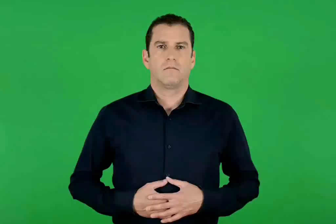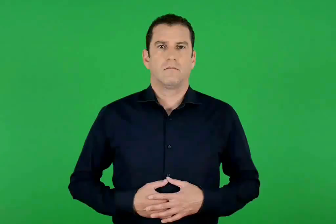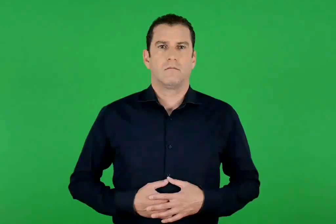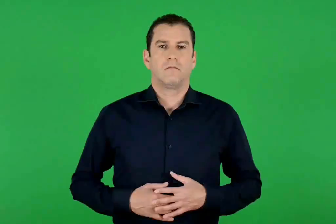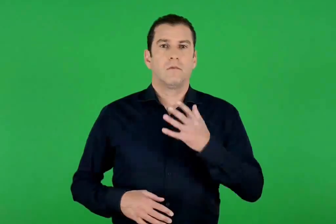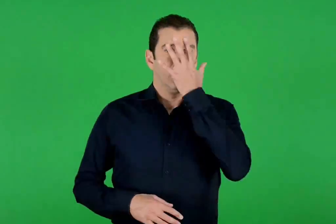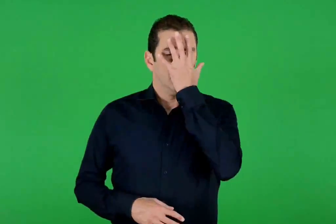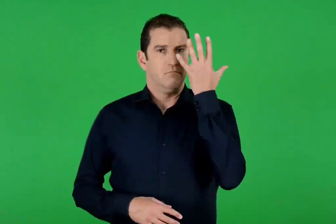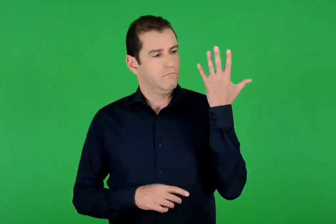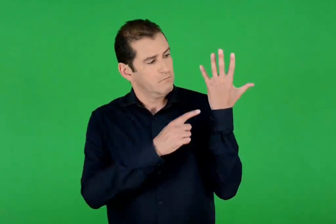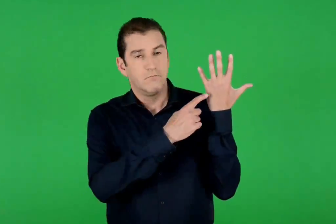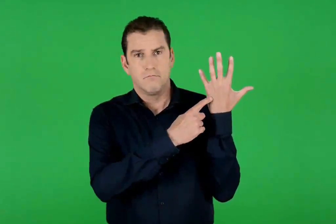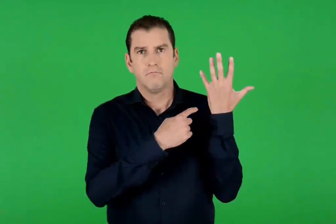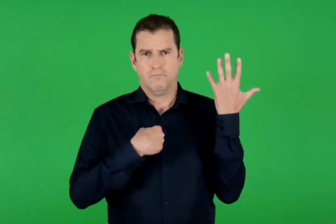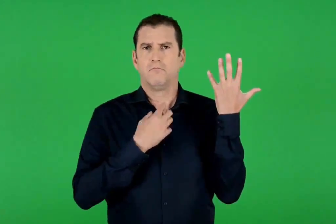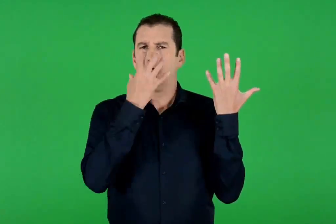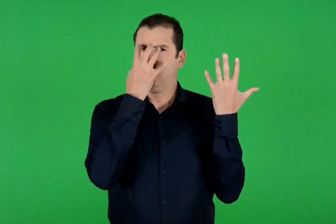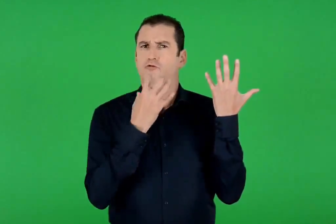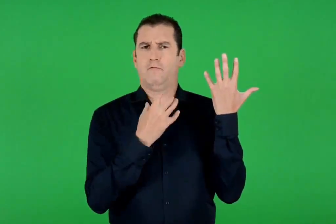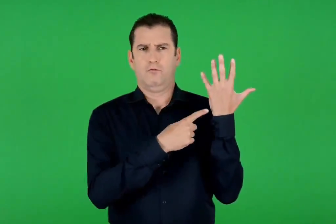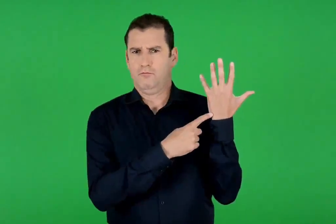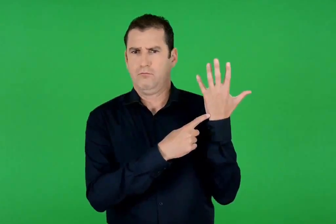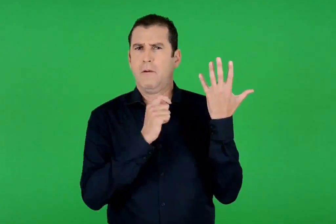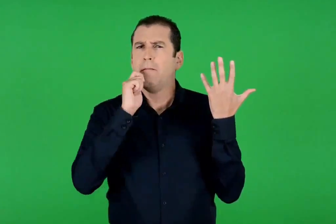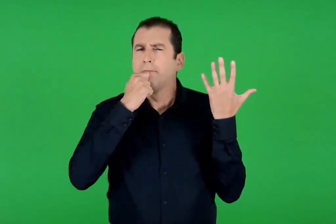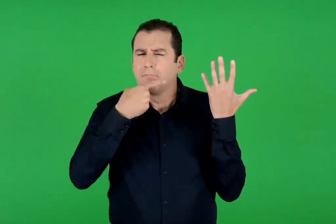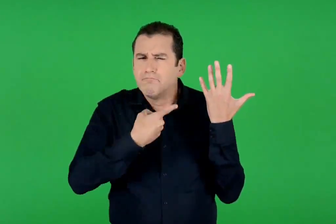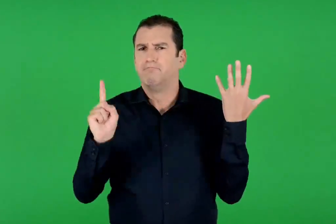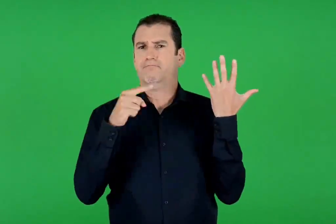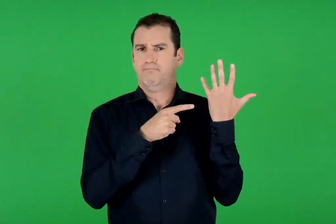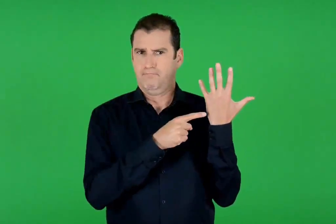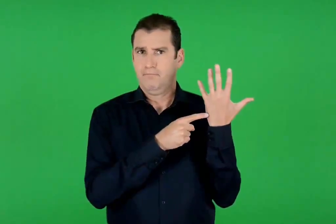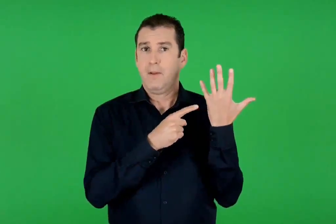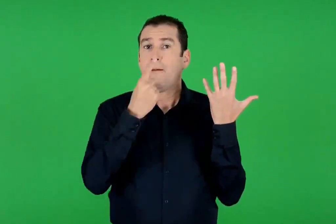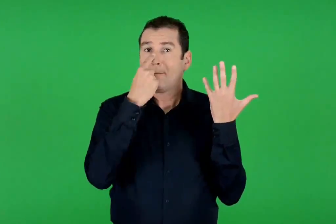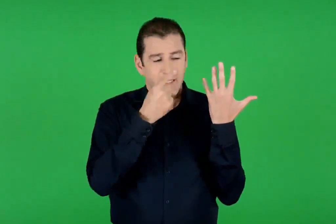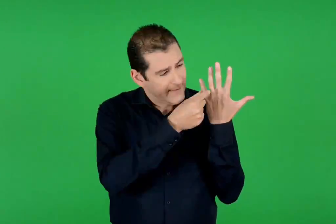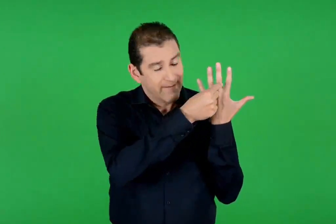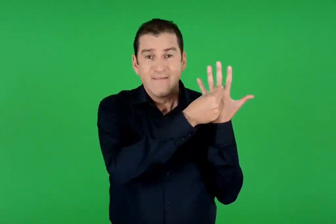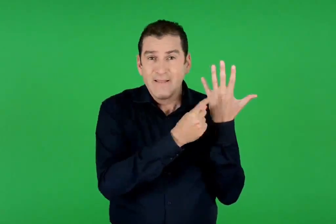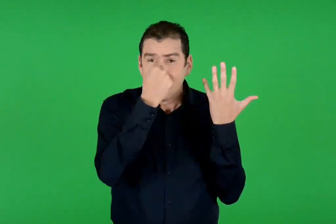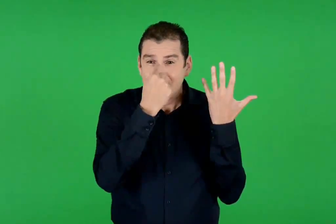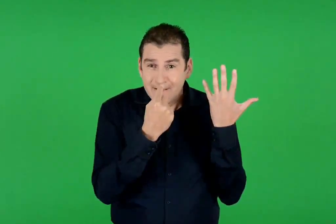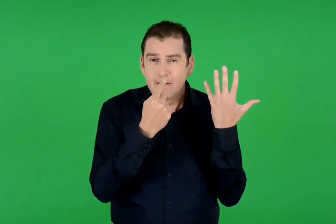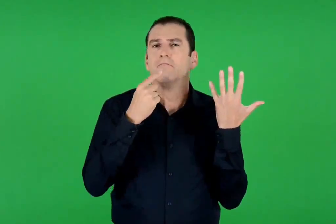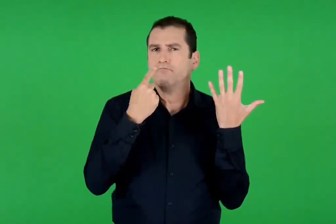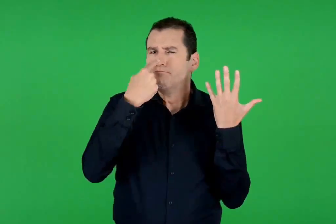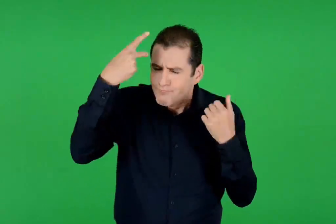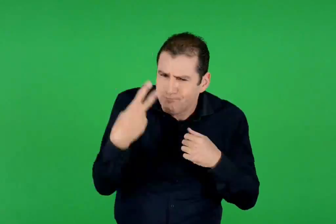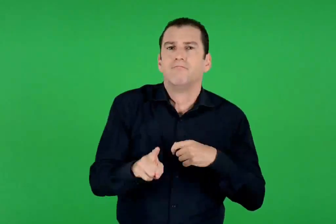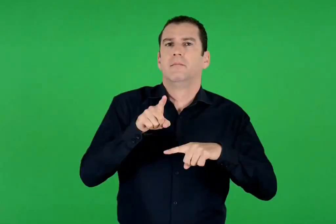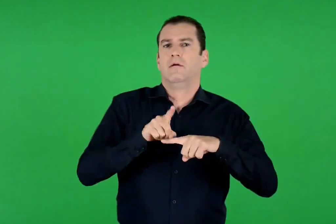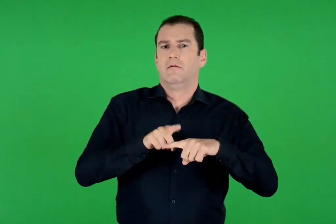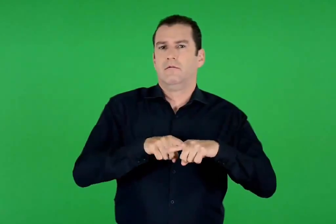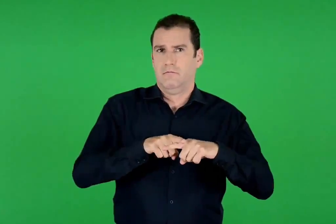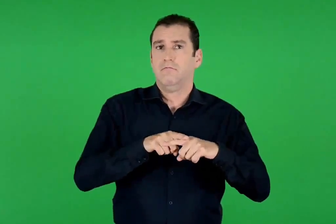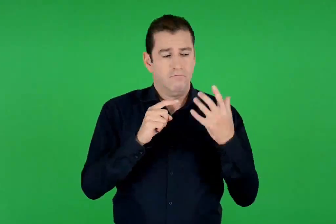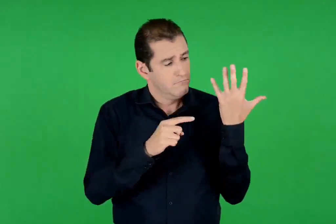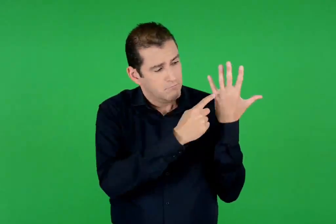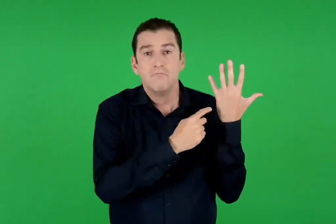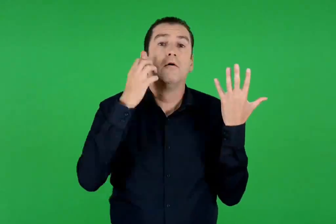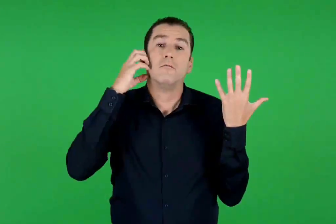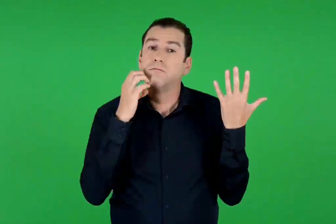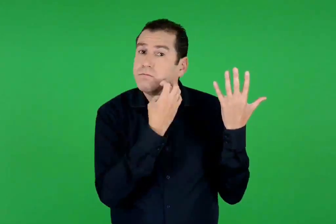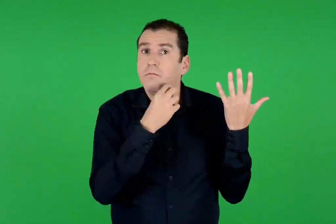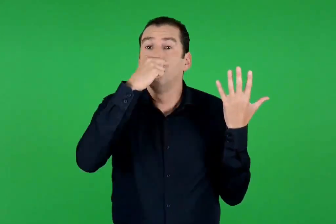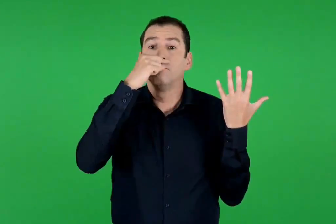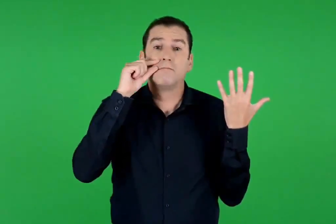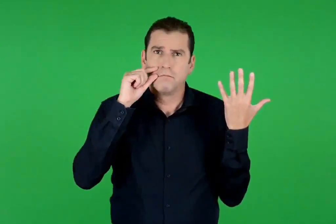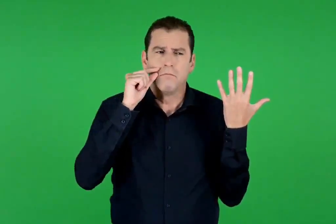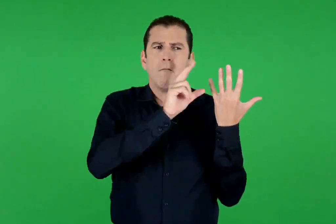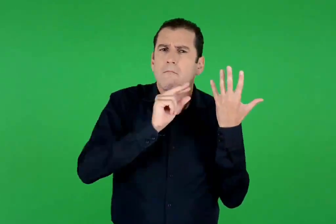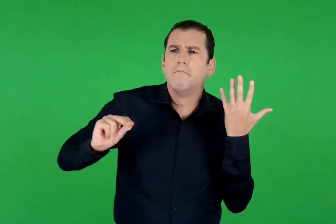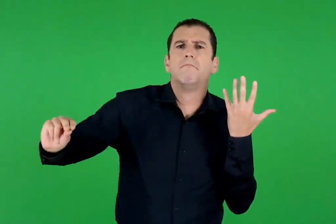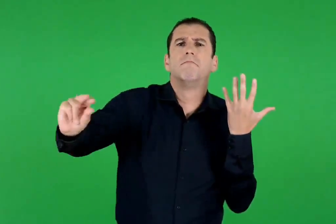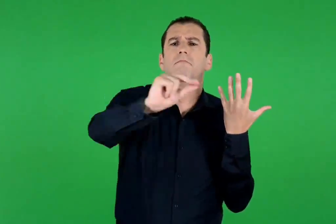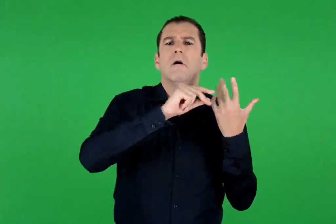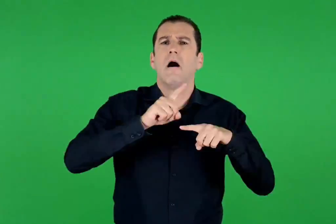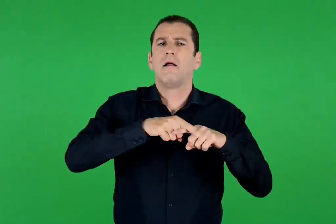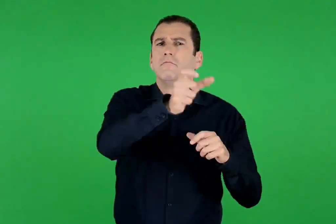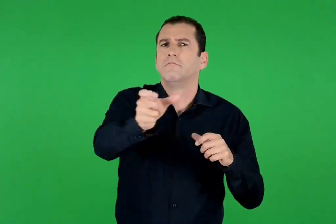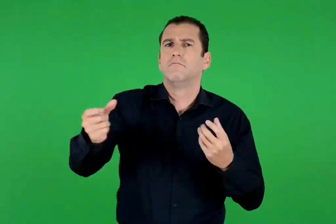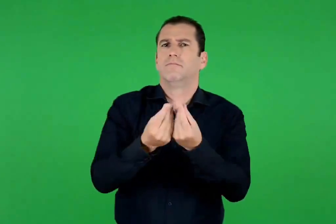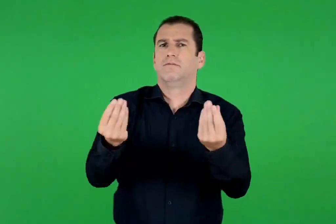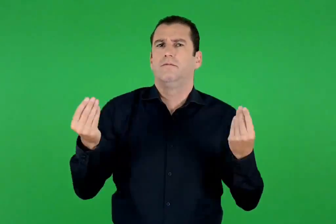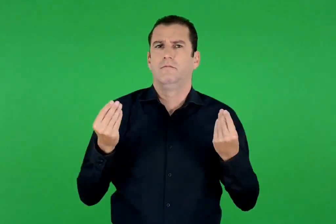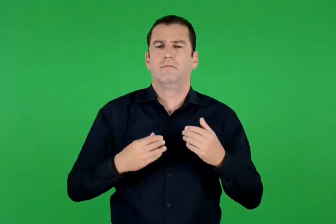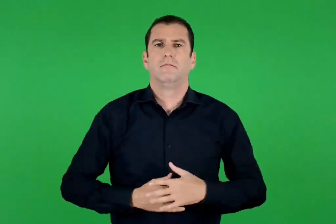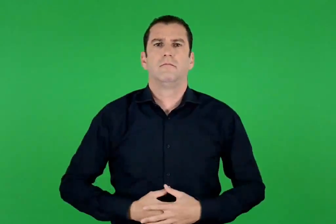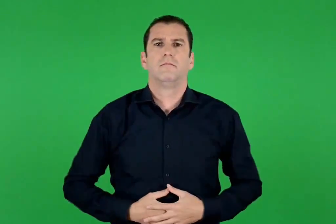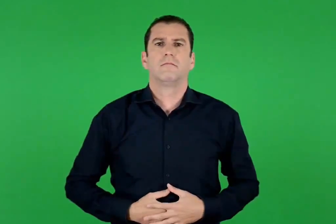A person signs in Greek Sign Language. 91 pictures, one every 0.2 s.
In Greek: είμαι σοβαρός και μυστηριώδης. η ίσια μύτη μου είναι καθαρά ελληνική. έχω γένια και μουστάκι , όπως έχουν και πολλοί σημερινοί έλληνες
